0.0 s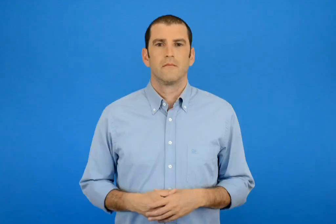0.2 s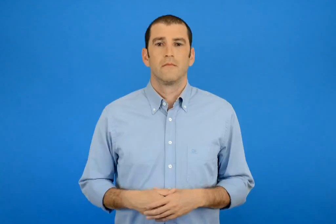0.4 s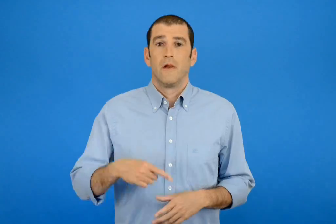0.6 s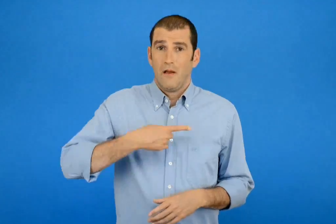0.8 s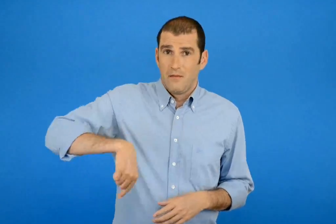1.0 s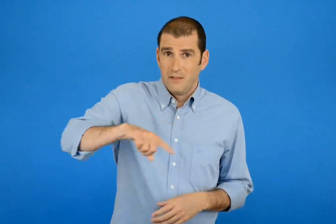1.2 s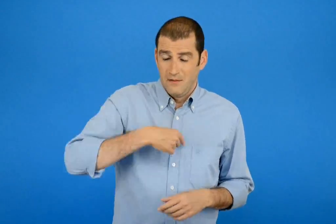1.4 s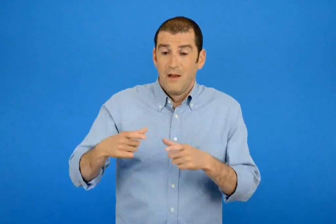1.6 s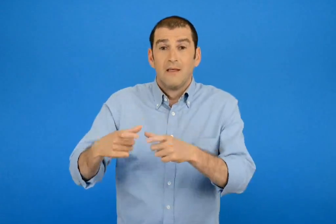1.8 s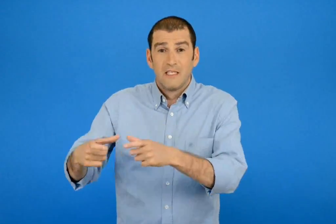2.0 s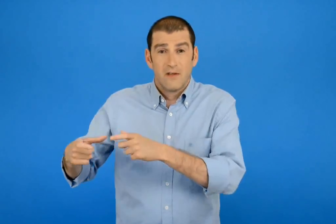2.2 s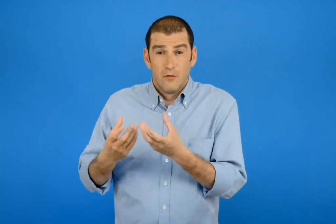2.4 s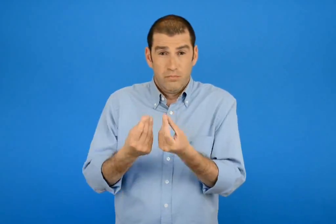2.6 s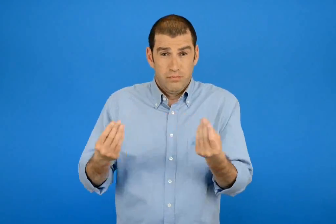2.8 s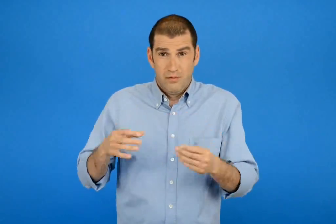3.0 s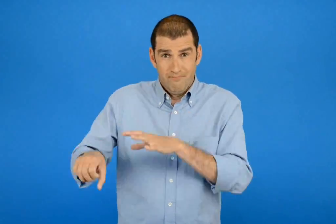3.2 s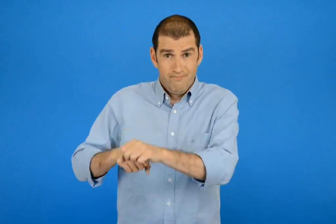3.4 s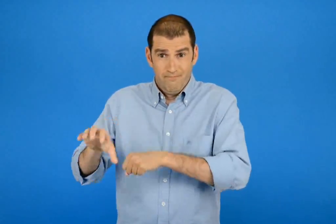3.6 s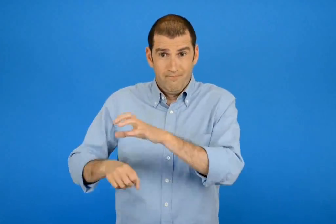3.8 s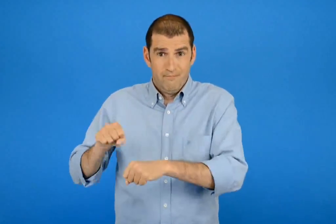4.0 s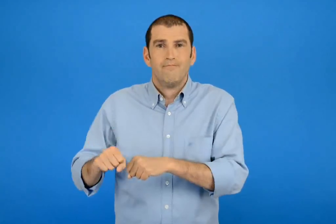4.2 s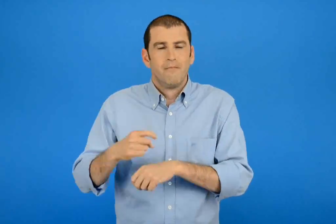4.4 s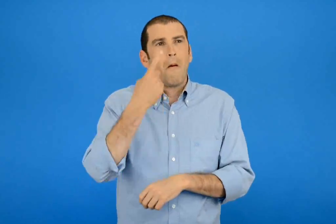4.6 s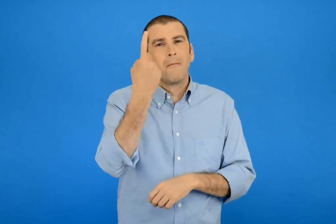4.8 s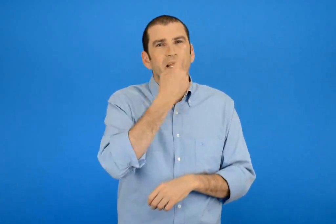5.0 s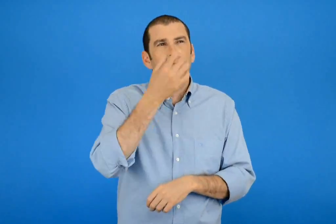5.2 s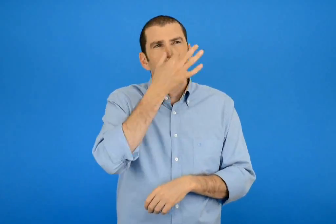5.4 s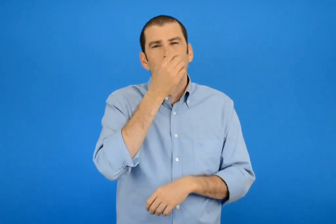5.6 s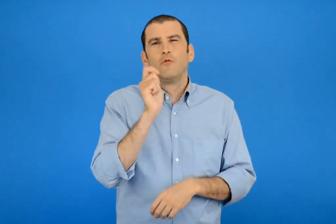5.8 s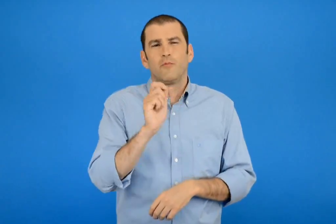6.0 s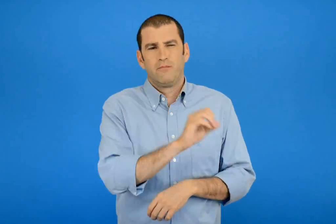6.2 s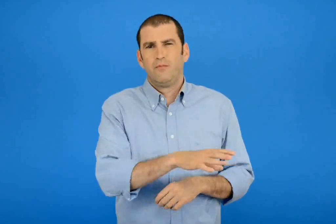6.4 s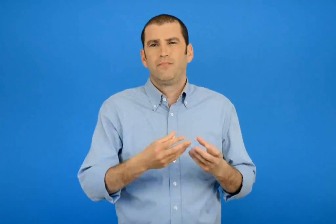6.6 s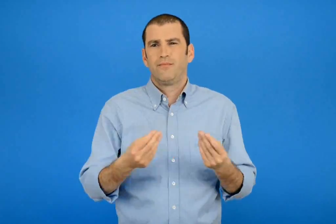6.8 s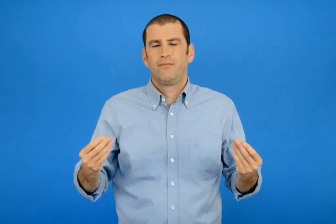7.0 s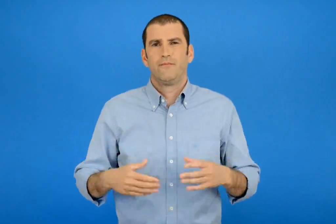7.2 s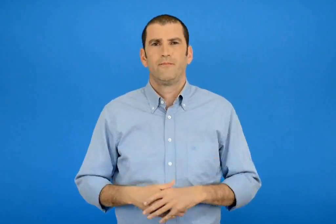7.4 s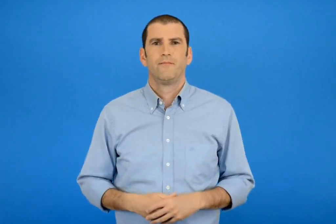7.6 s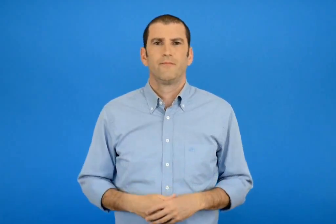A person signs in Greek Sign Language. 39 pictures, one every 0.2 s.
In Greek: όσο πιο πολλές συσκευασίες παίρνουμε τόσο πιο πολύ μολύνουμε το περιβάλλον μας
